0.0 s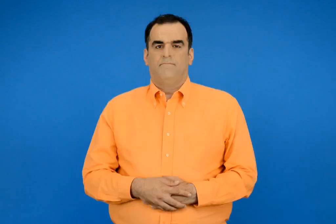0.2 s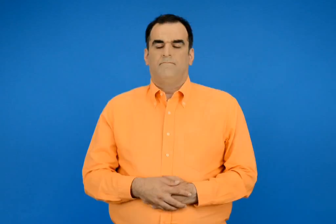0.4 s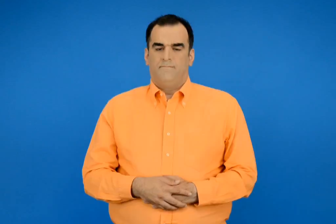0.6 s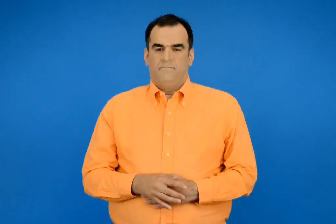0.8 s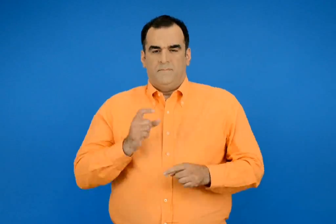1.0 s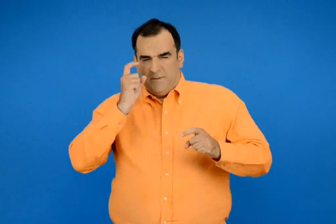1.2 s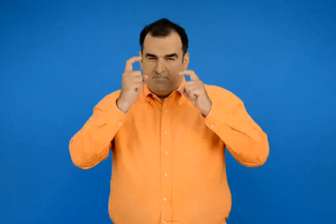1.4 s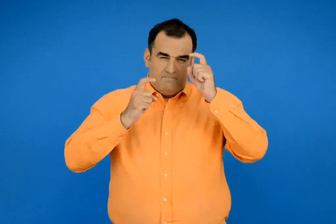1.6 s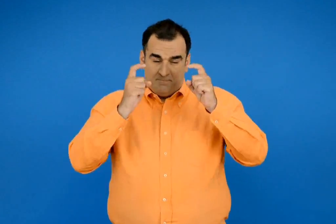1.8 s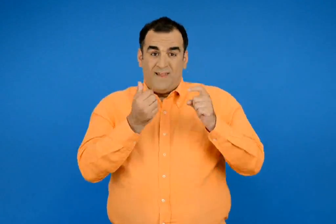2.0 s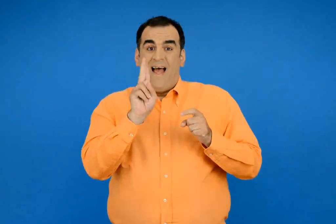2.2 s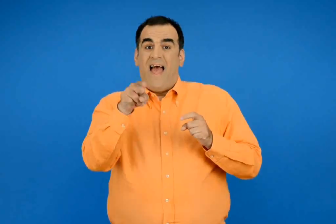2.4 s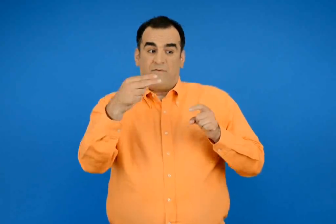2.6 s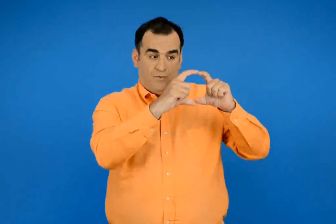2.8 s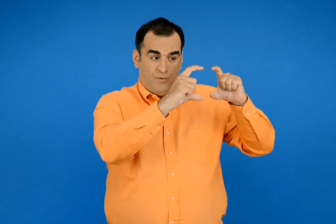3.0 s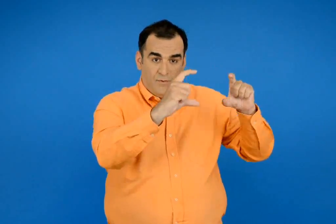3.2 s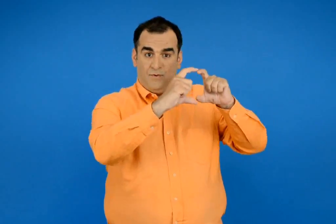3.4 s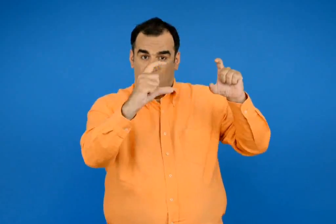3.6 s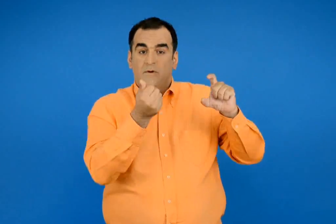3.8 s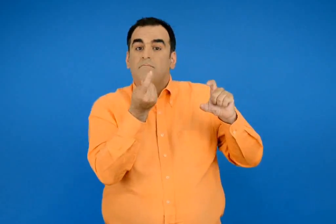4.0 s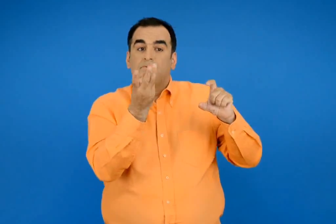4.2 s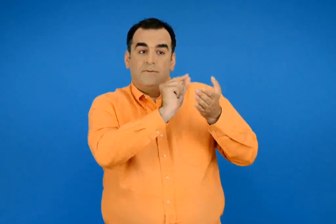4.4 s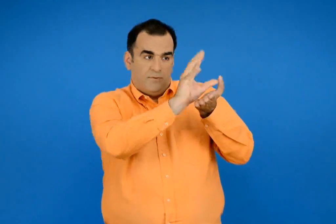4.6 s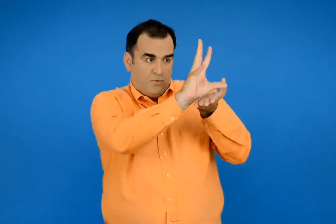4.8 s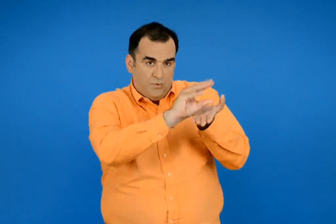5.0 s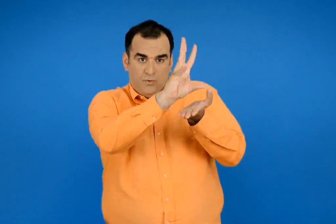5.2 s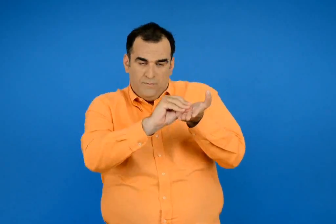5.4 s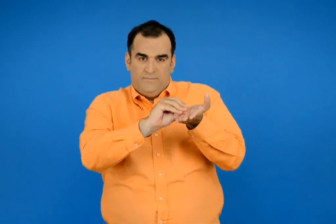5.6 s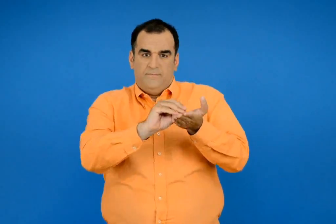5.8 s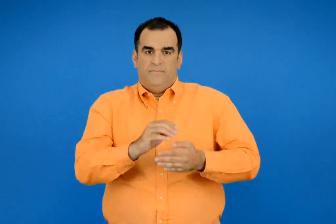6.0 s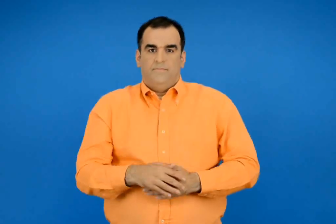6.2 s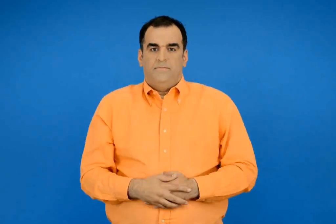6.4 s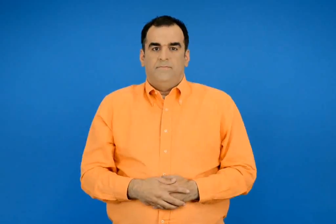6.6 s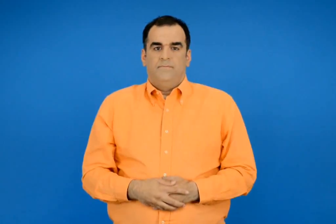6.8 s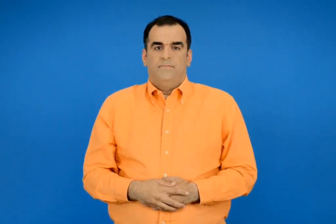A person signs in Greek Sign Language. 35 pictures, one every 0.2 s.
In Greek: υπολογίζω και γράφω πόσα ευρώ είναι σε κάθε πλαίσιο
